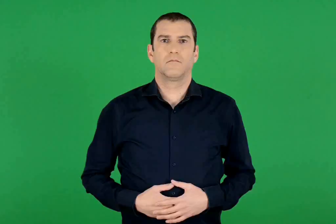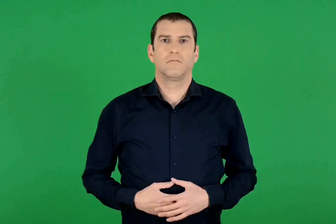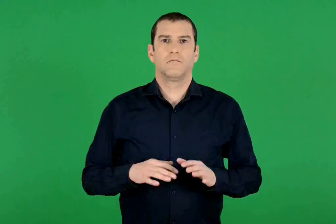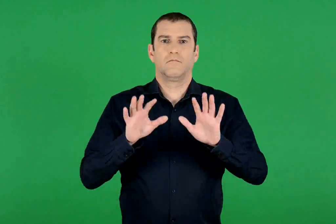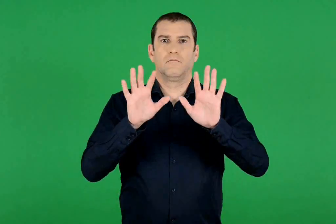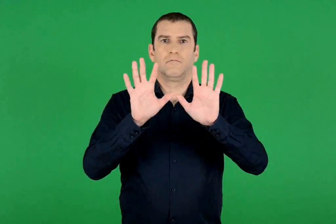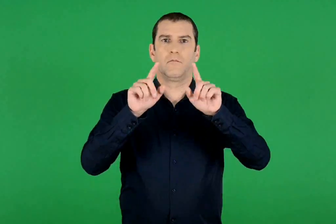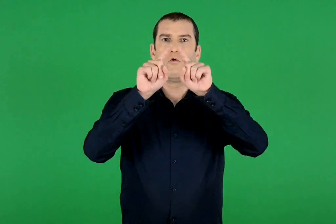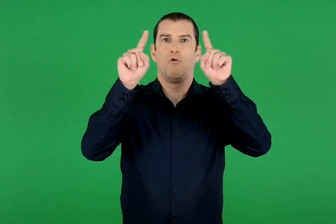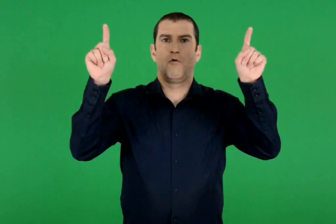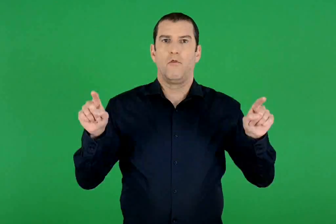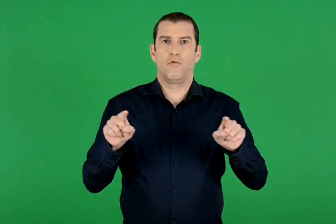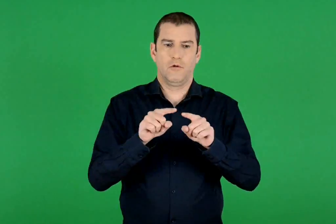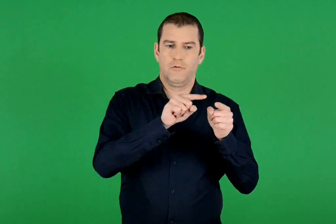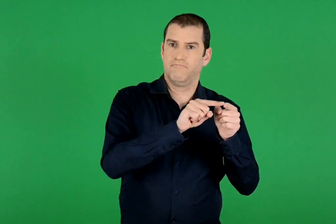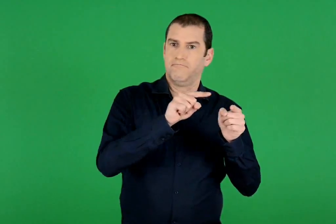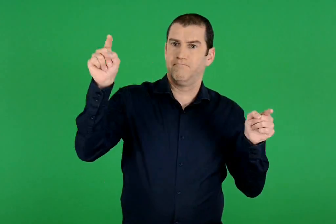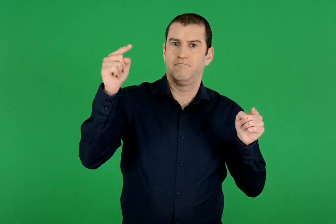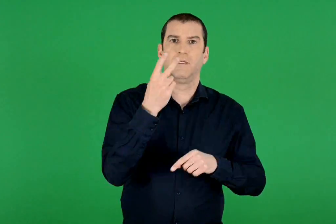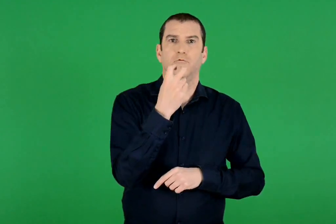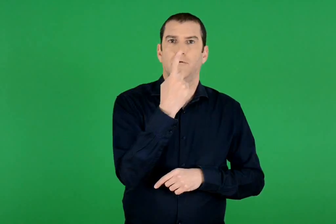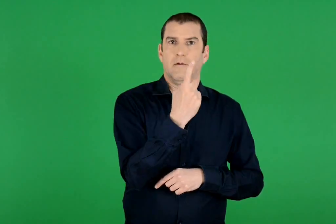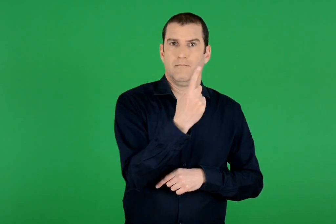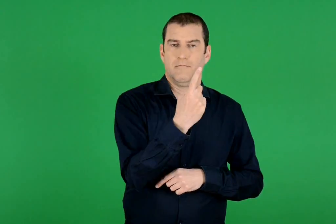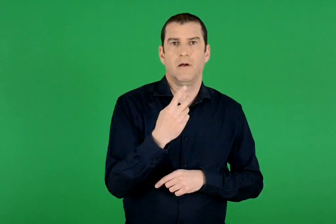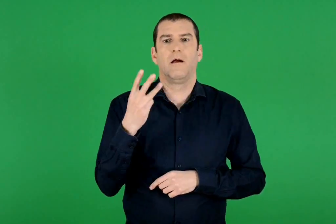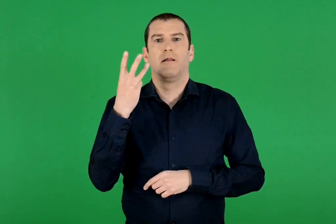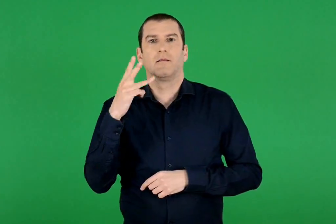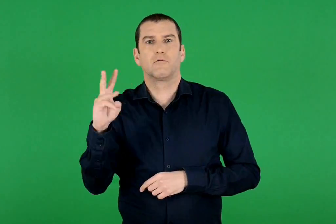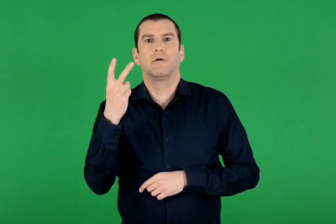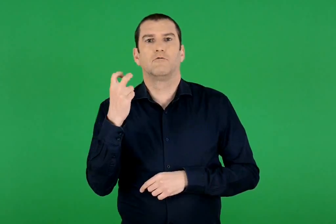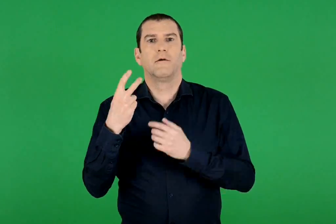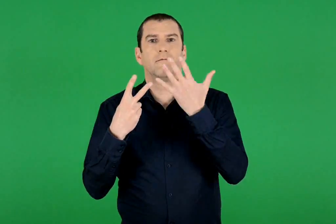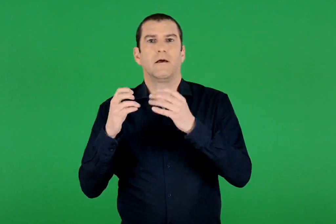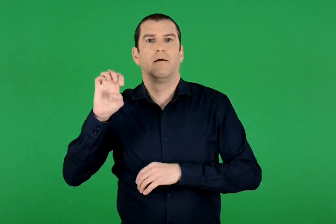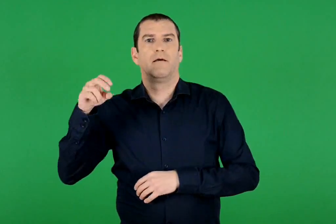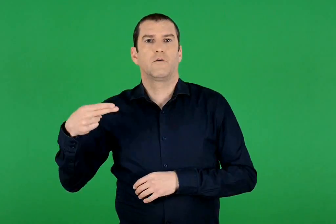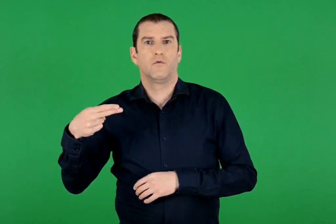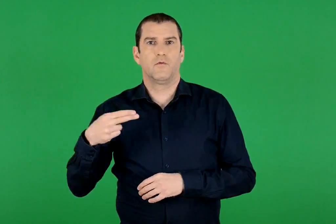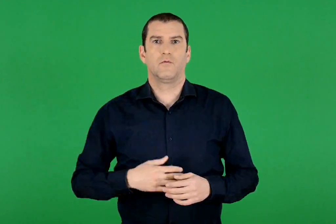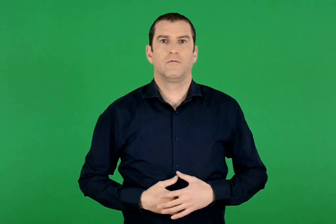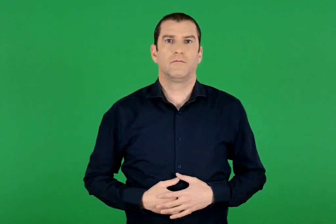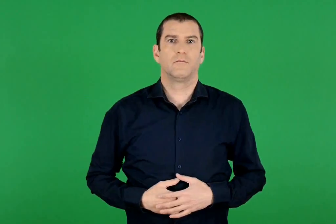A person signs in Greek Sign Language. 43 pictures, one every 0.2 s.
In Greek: οθόνη 21 ιντσών 327 €
